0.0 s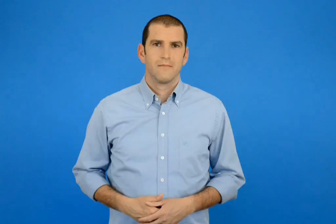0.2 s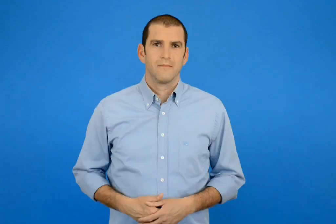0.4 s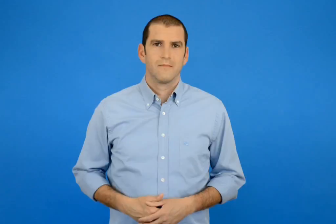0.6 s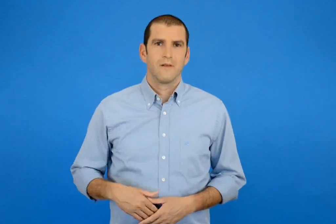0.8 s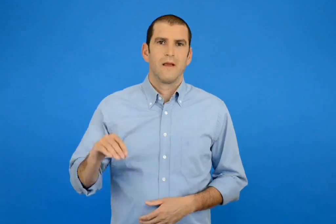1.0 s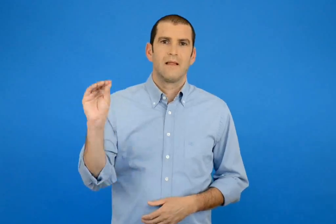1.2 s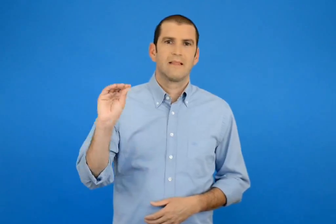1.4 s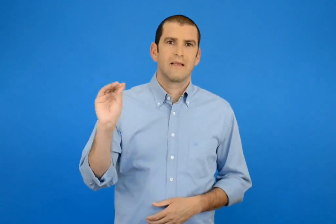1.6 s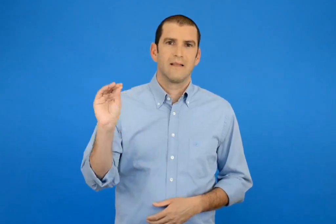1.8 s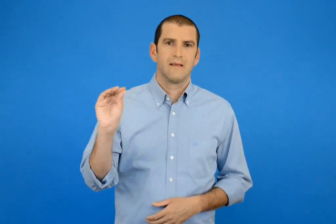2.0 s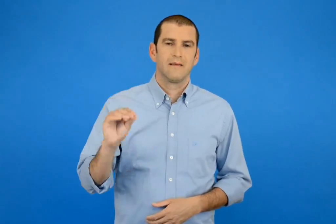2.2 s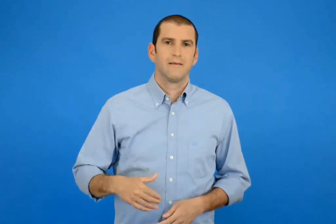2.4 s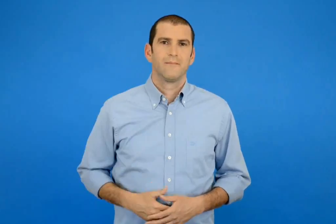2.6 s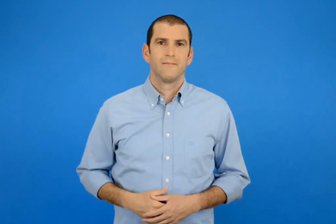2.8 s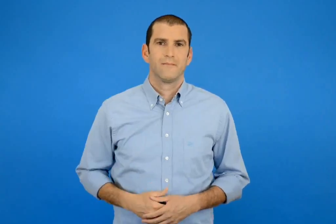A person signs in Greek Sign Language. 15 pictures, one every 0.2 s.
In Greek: τετάρτη
